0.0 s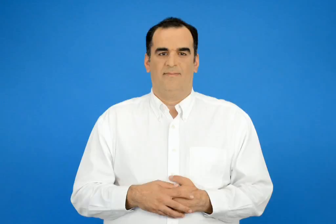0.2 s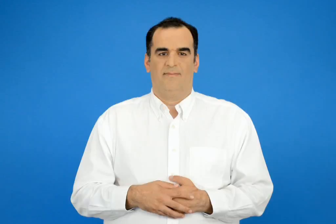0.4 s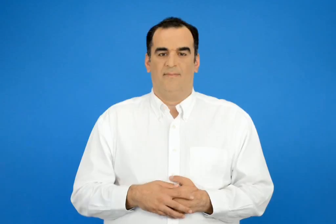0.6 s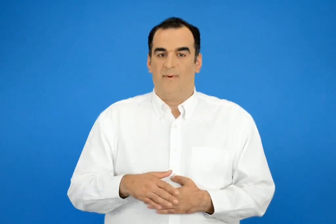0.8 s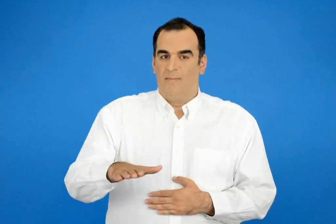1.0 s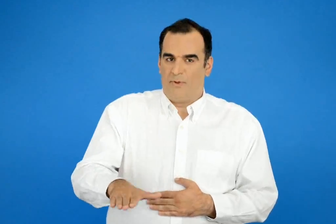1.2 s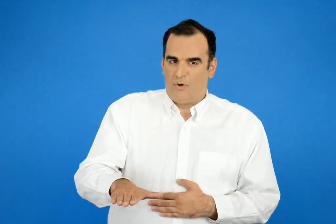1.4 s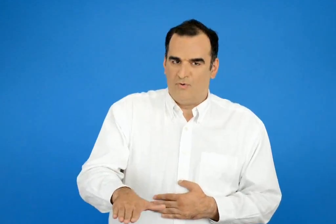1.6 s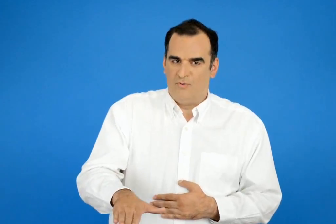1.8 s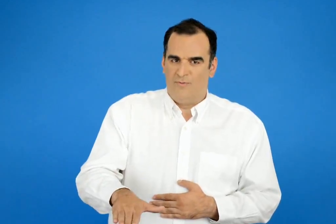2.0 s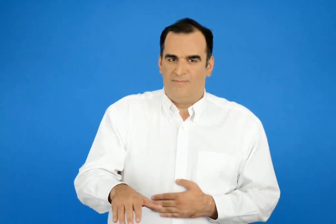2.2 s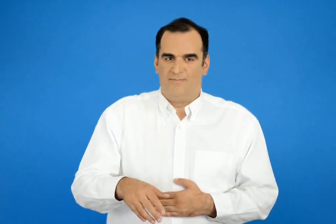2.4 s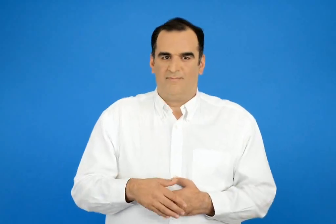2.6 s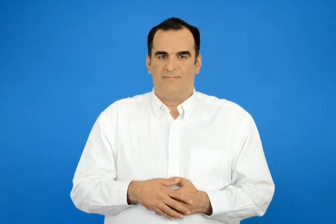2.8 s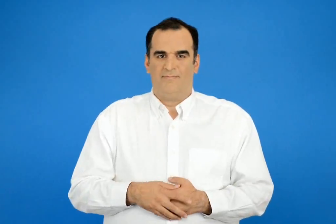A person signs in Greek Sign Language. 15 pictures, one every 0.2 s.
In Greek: μικρός
